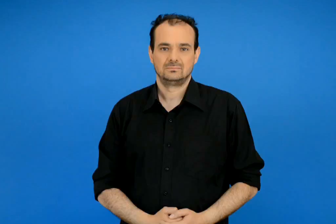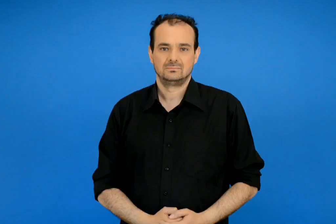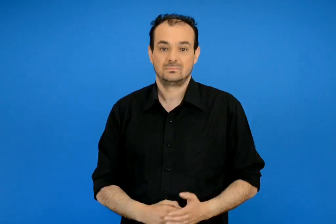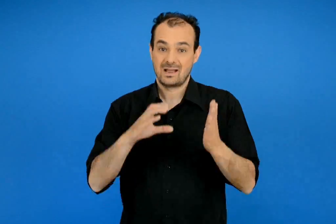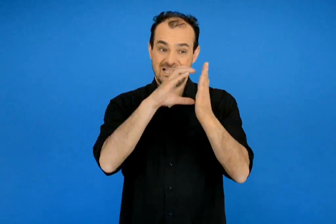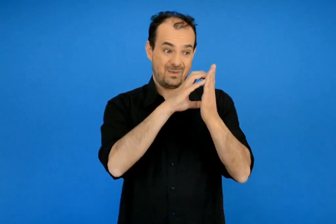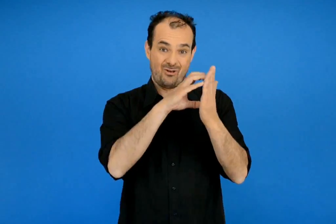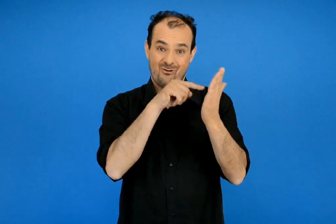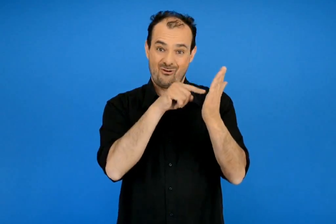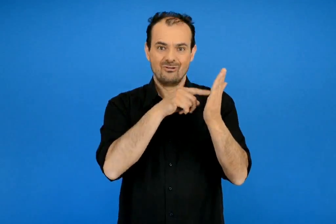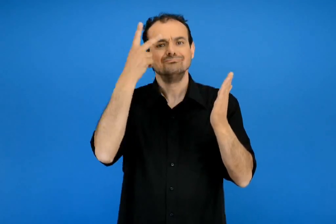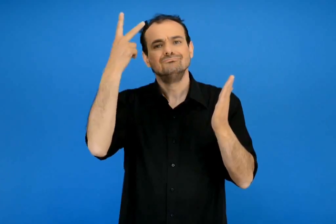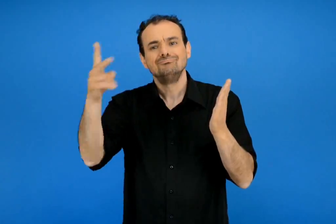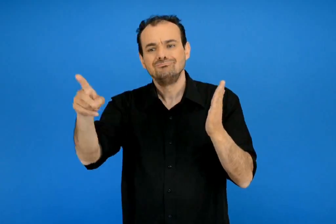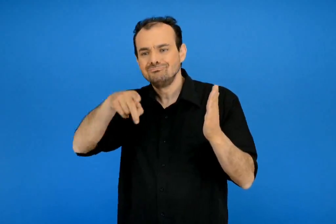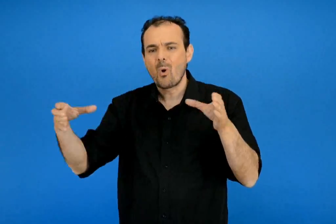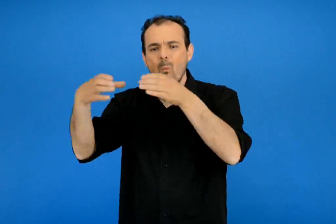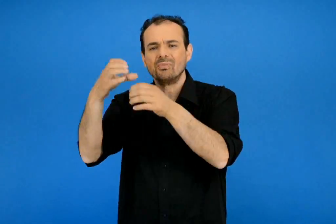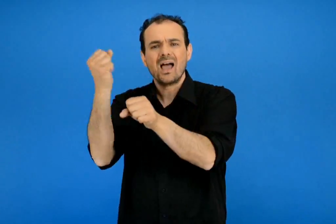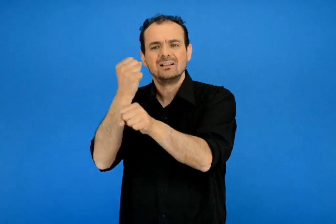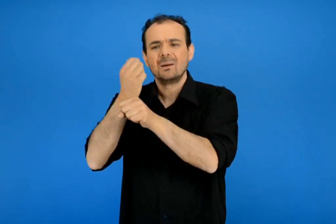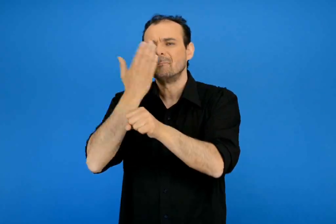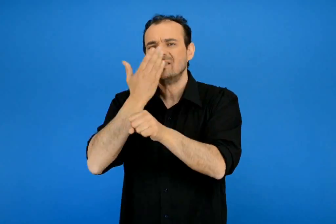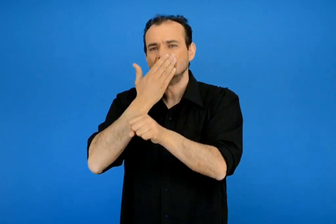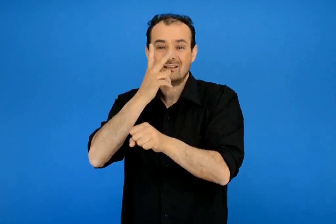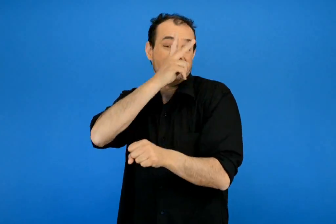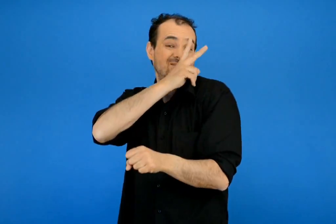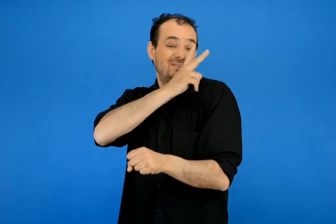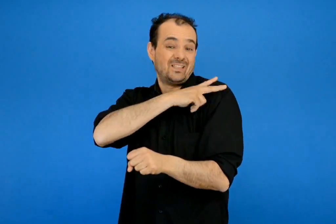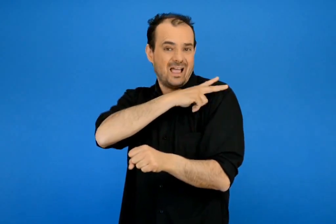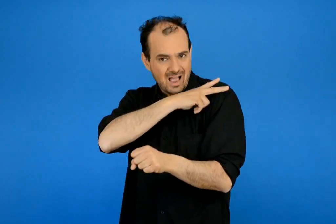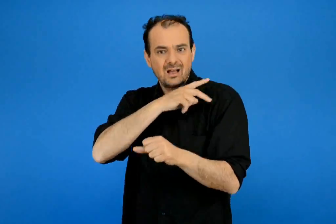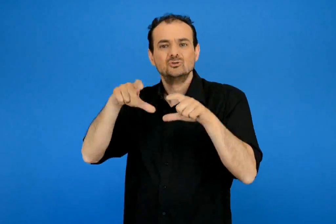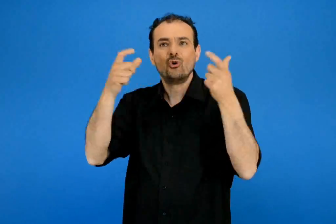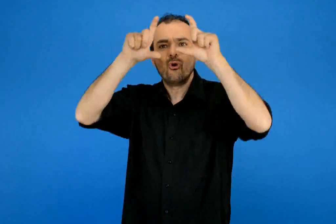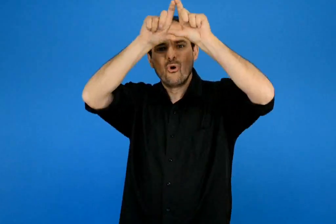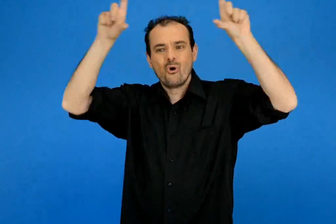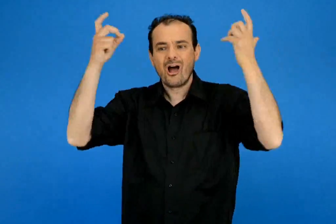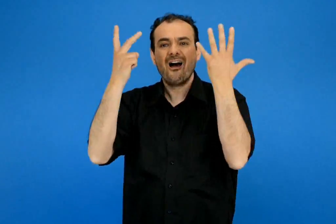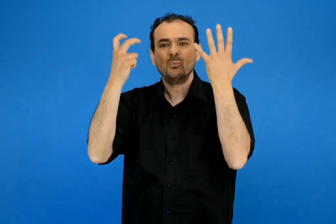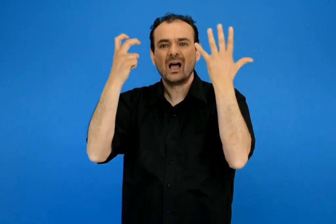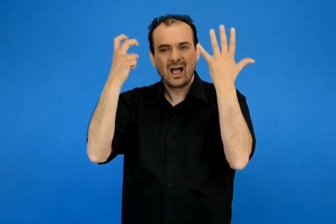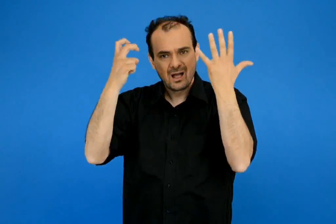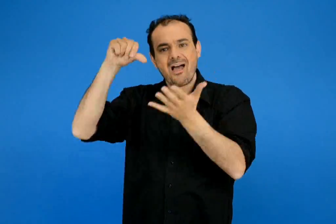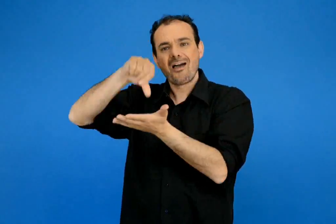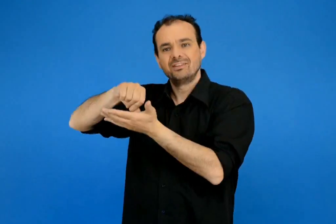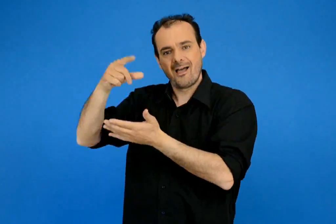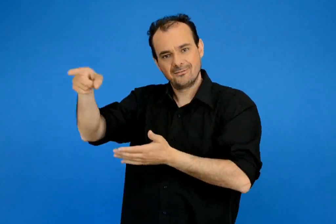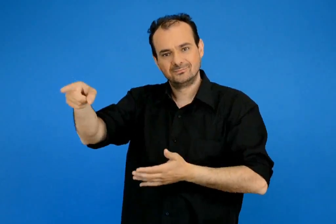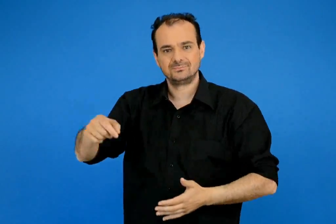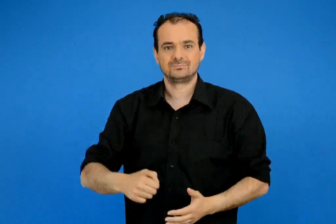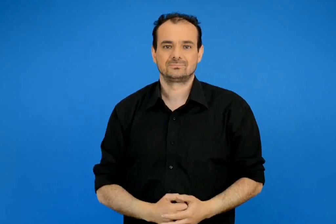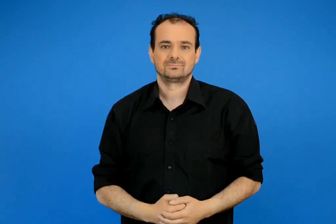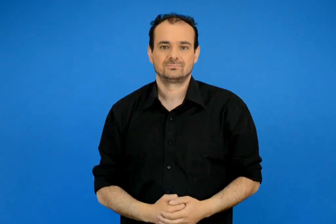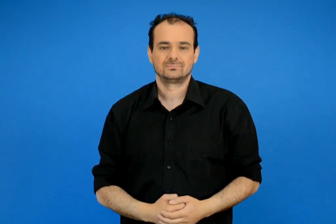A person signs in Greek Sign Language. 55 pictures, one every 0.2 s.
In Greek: το κείμενο είναι από ομαδική εργασία μαθητών της β τάξης του 70ου δημοτικού σχολείου αθήνας
